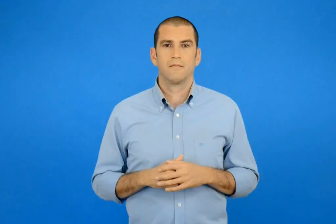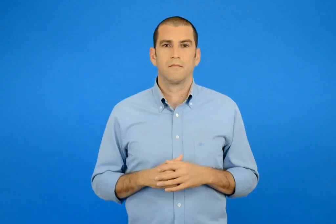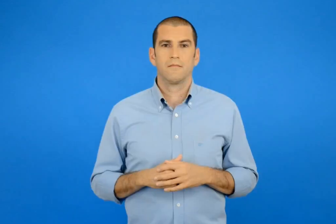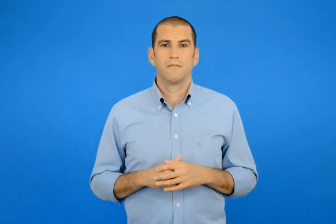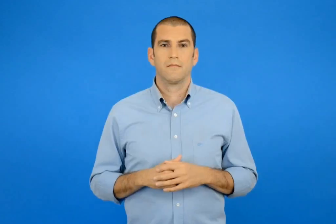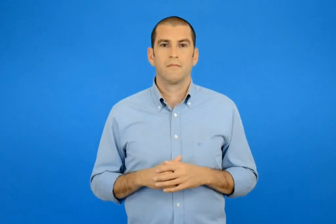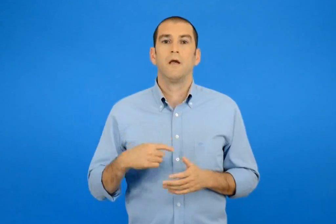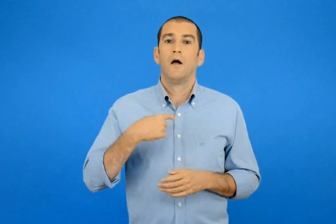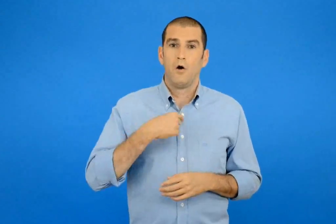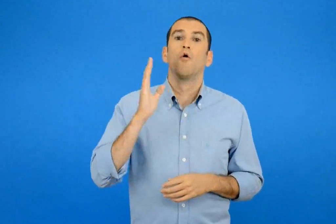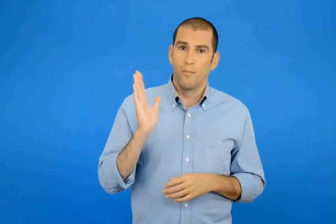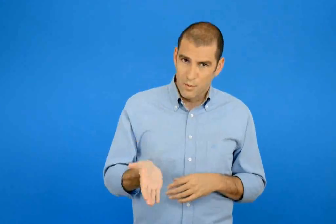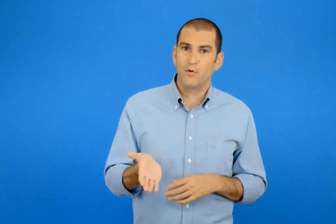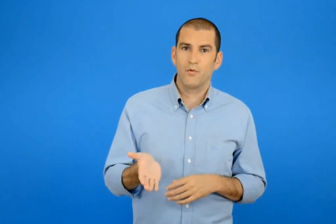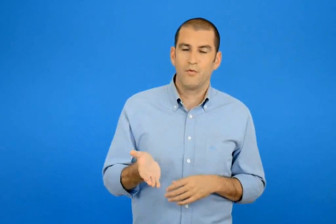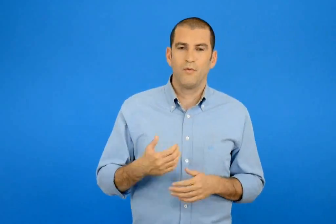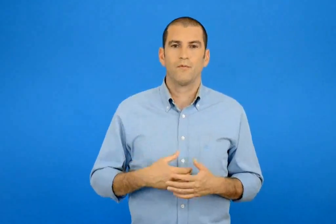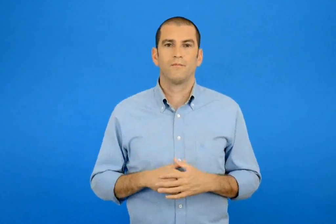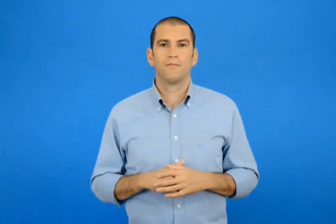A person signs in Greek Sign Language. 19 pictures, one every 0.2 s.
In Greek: μπορώ
